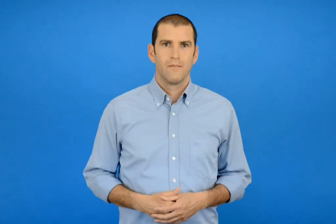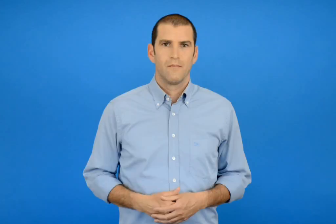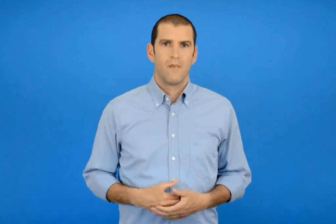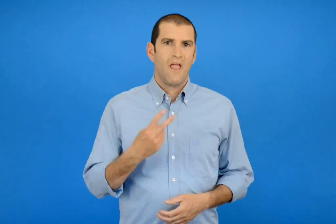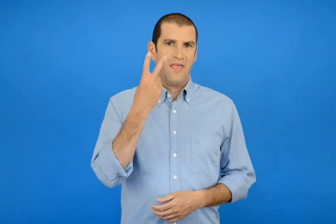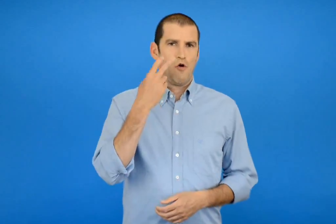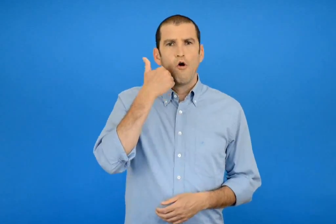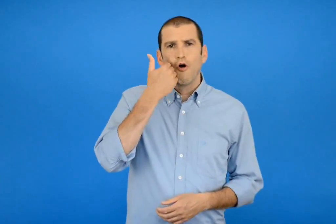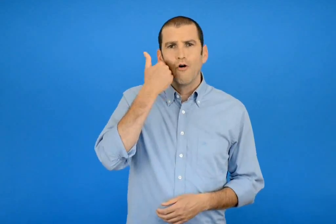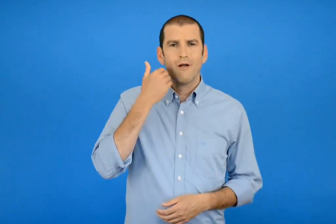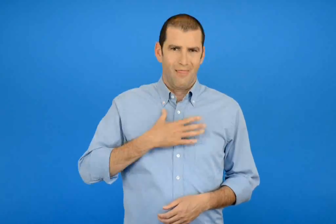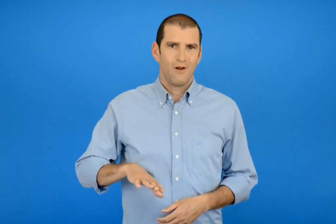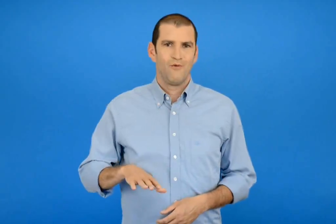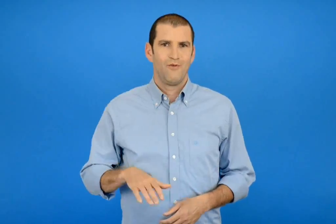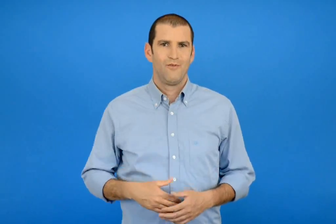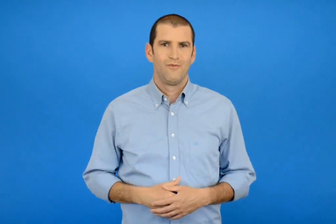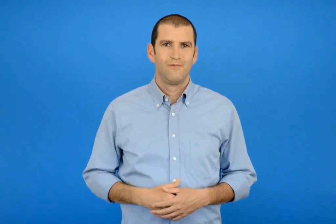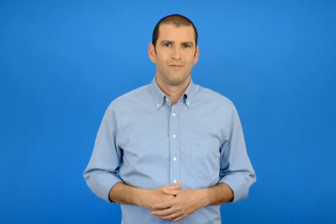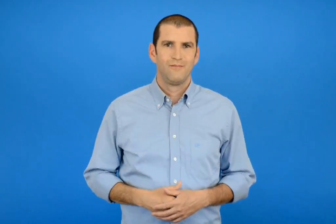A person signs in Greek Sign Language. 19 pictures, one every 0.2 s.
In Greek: θέλω δύο κόκκινα
